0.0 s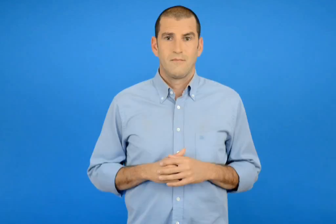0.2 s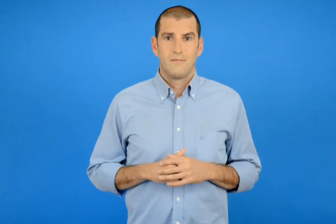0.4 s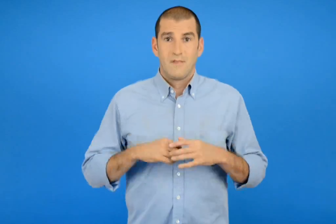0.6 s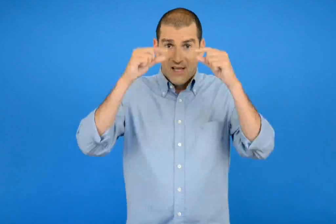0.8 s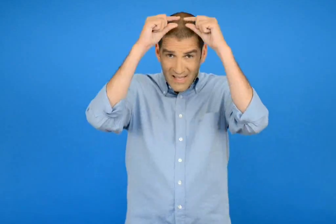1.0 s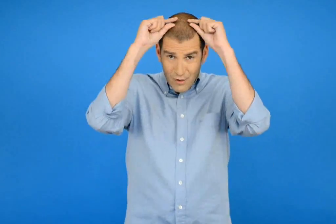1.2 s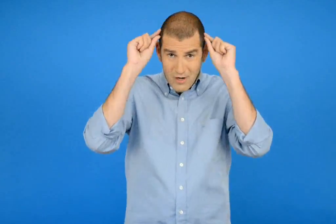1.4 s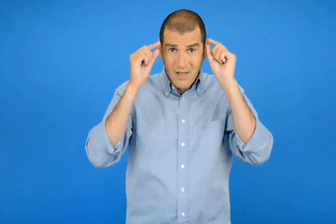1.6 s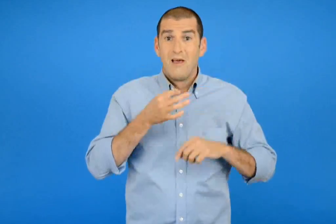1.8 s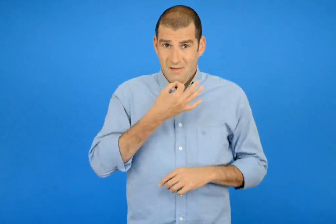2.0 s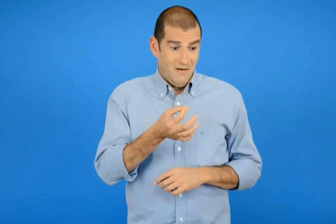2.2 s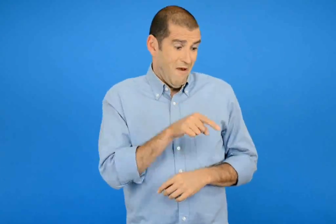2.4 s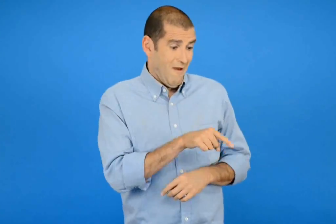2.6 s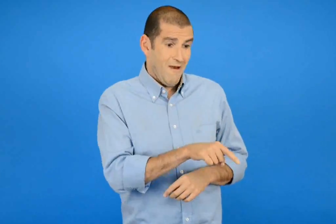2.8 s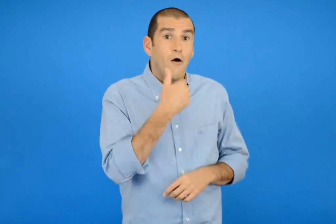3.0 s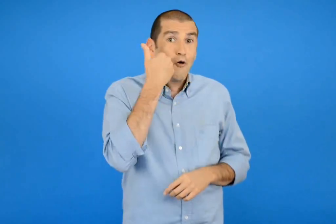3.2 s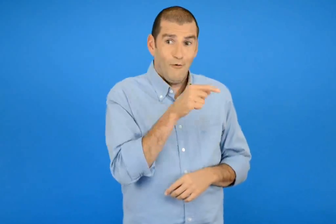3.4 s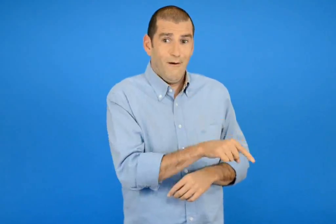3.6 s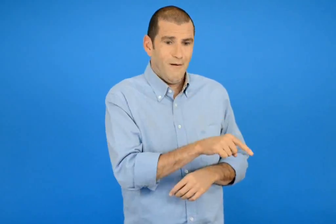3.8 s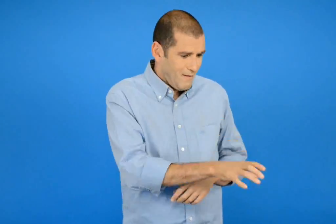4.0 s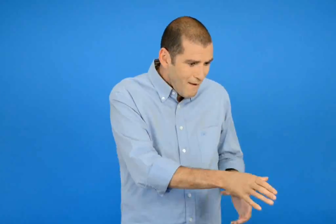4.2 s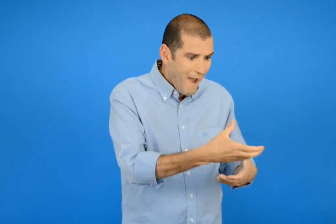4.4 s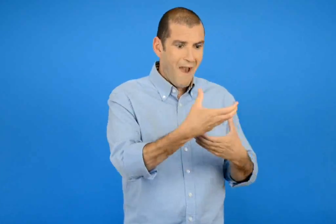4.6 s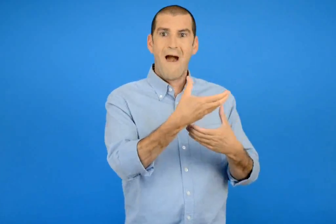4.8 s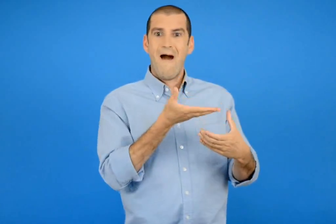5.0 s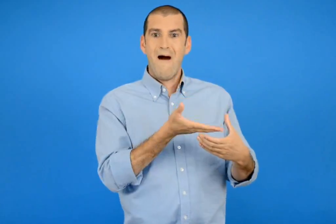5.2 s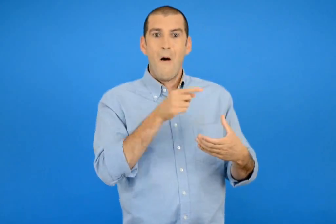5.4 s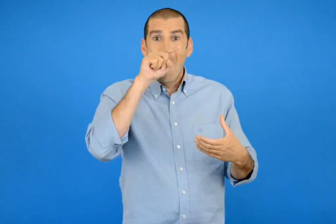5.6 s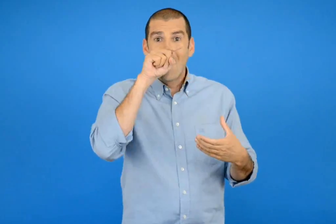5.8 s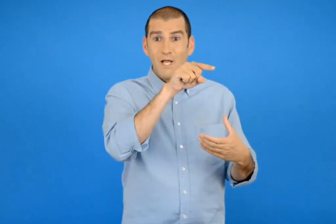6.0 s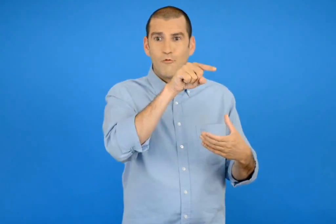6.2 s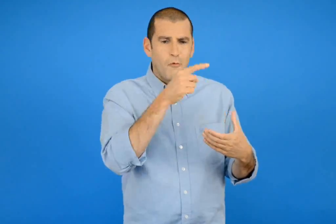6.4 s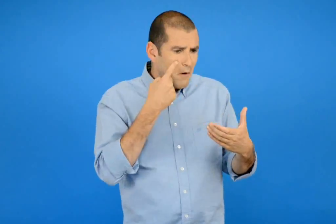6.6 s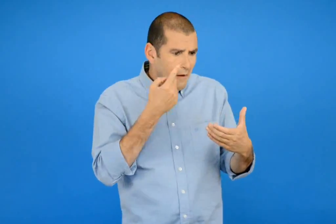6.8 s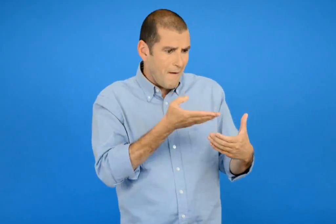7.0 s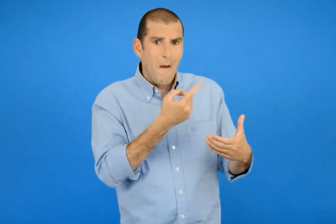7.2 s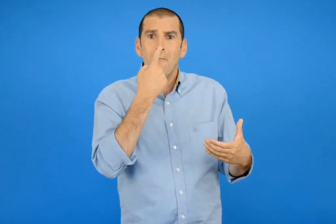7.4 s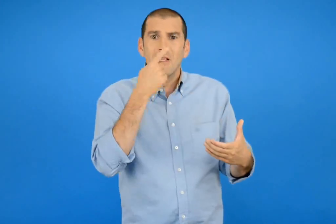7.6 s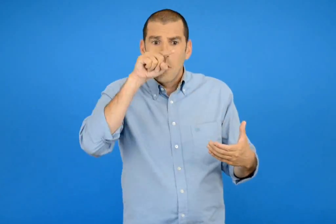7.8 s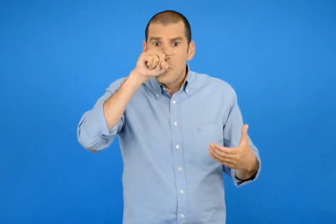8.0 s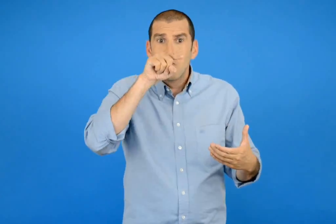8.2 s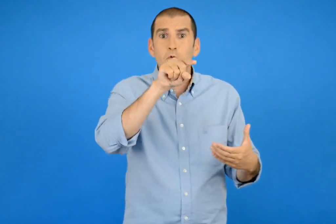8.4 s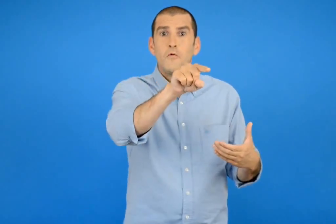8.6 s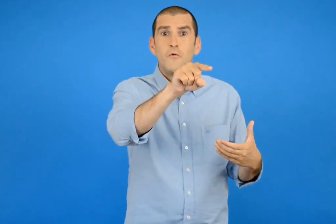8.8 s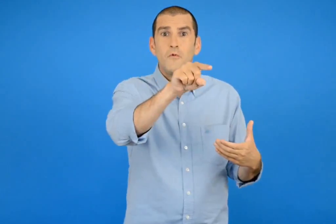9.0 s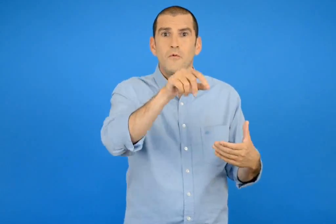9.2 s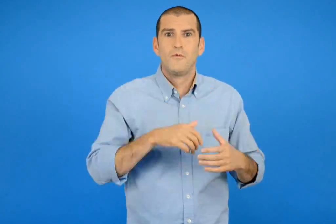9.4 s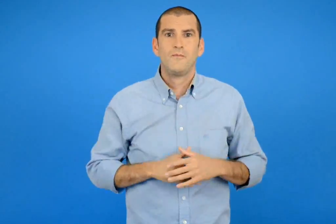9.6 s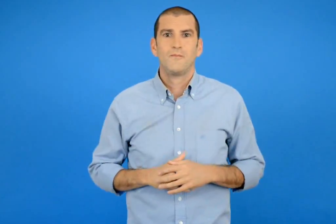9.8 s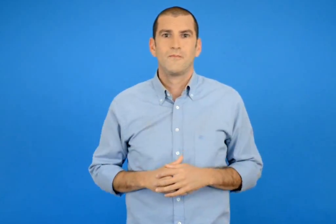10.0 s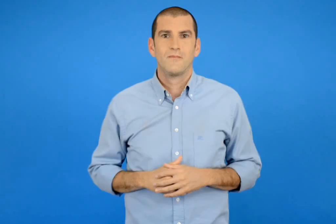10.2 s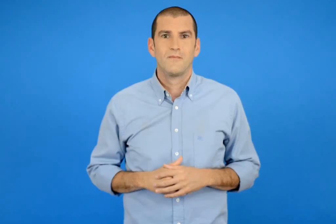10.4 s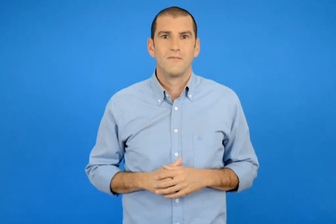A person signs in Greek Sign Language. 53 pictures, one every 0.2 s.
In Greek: το κόκκινο είπε η ιωάννα α ο πινόκιο δες ποσό μεγάλη είναι η μύτη του
